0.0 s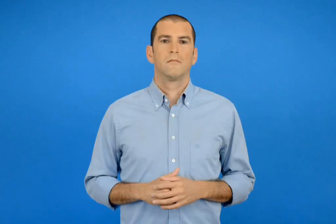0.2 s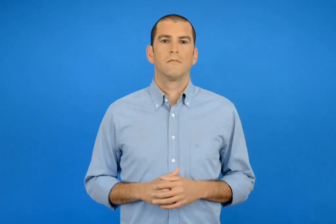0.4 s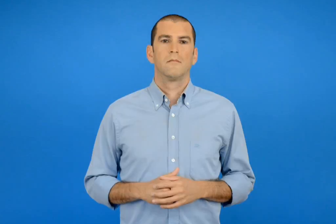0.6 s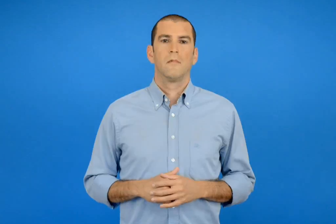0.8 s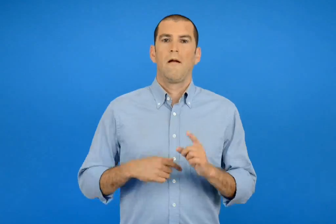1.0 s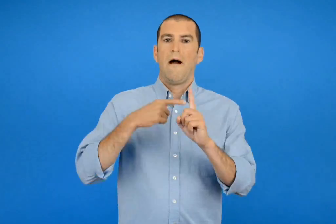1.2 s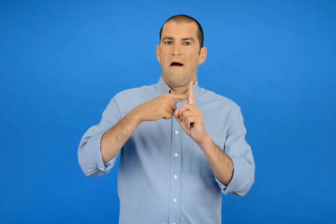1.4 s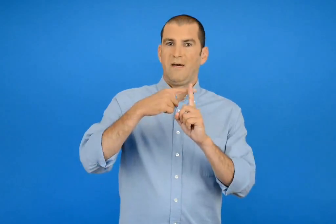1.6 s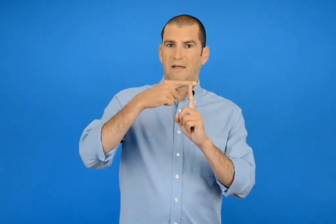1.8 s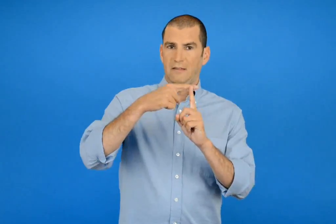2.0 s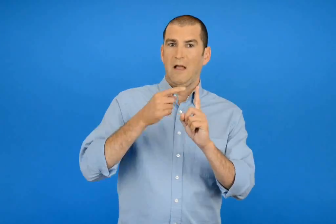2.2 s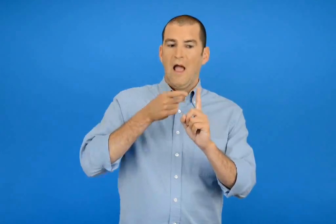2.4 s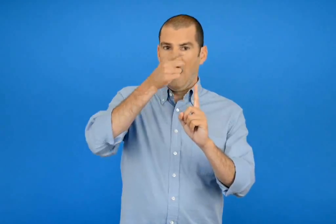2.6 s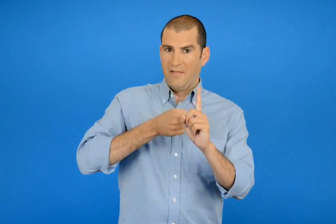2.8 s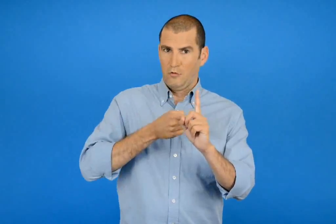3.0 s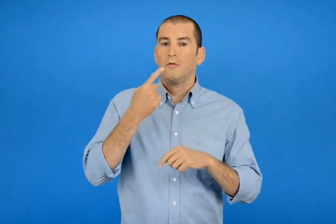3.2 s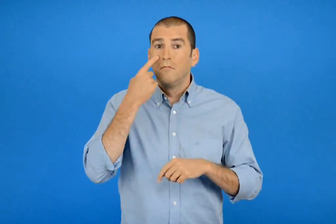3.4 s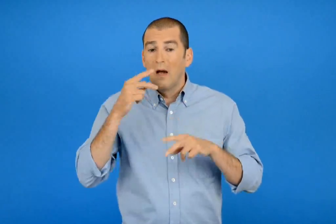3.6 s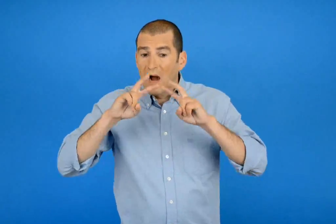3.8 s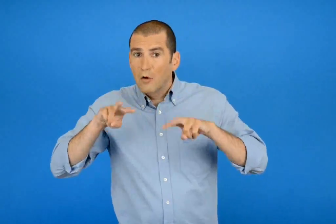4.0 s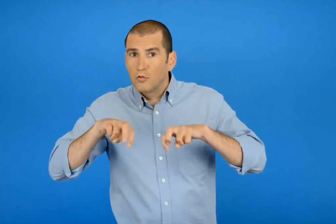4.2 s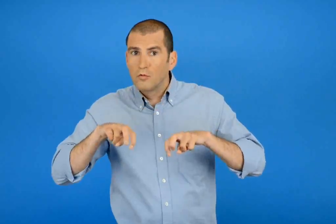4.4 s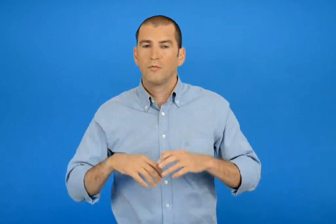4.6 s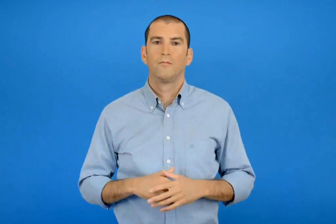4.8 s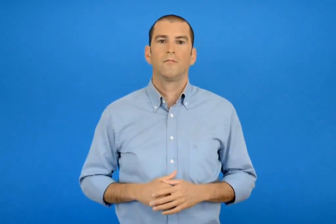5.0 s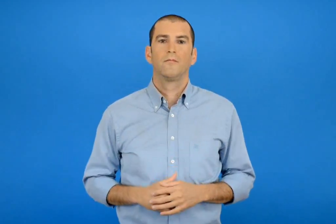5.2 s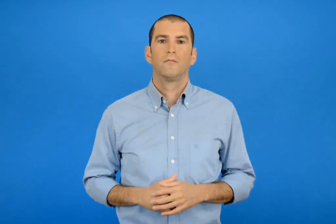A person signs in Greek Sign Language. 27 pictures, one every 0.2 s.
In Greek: ελέγχω με τον κάθετο άβακα
